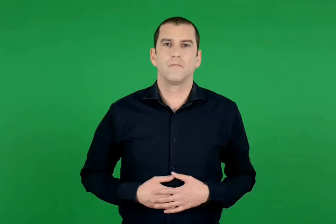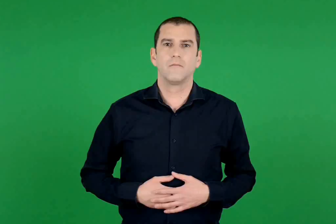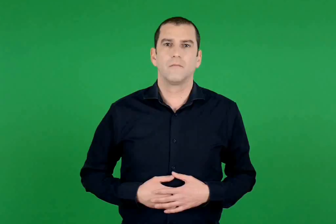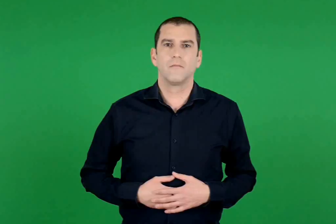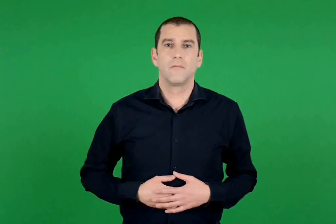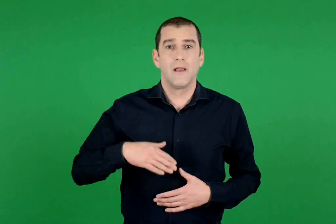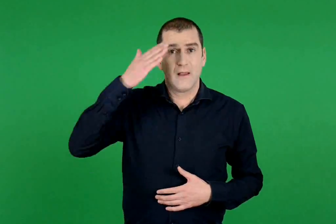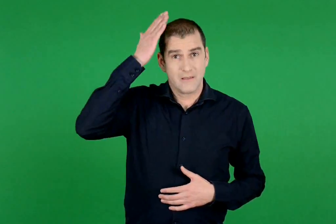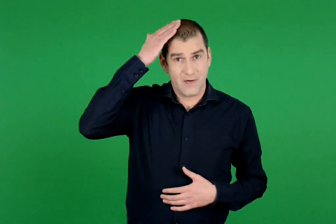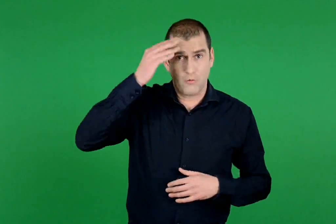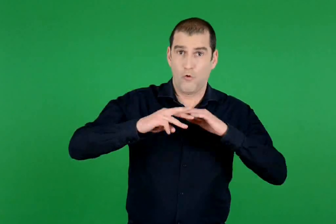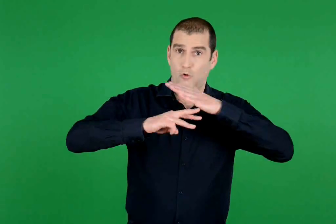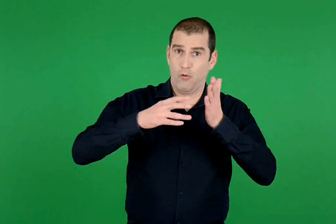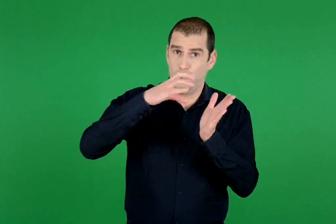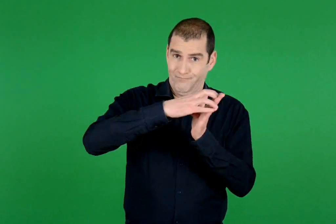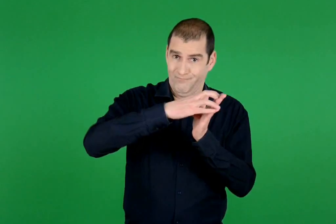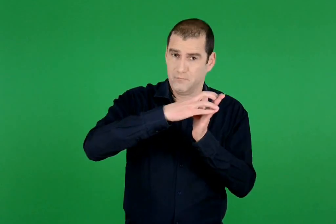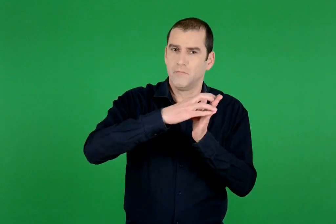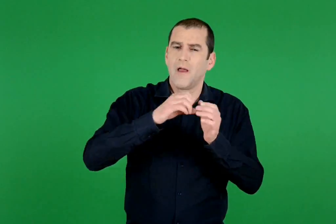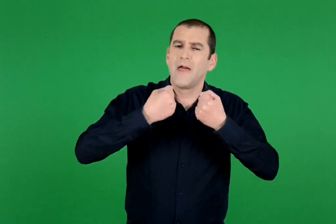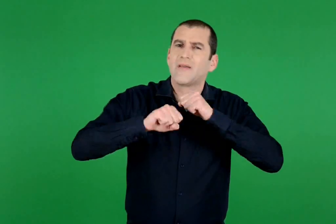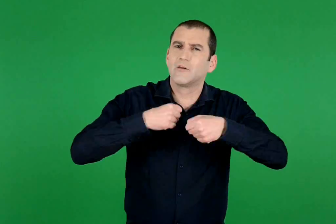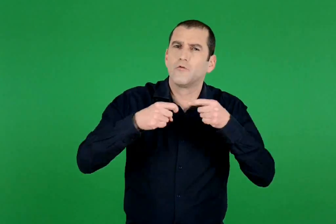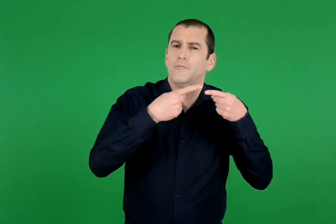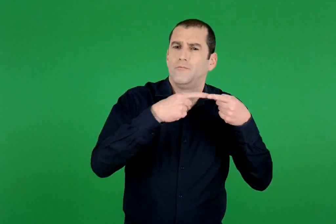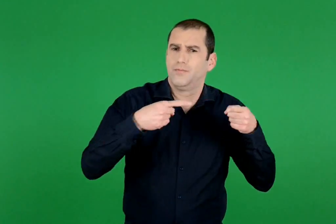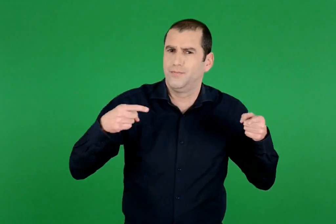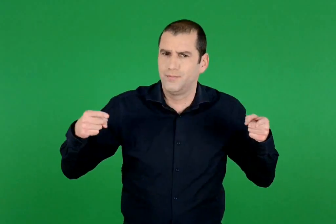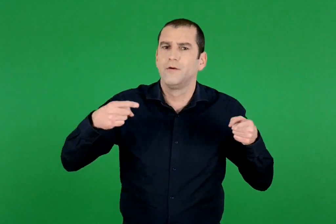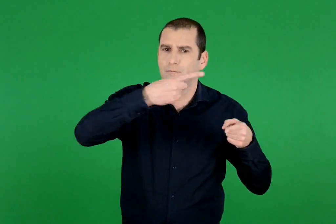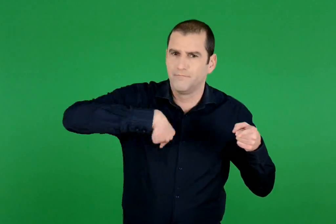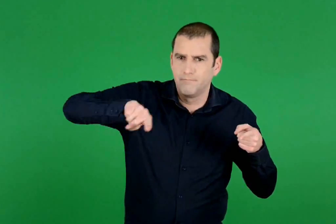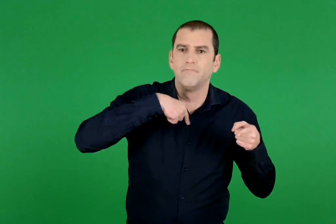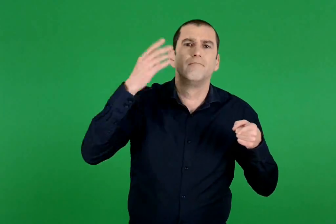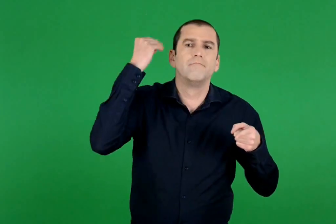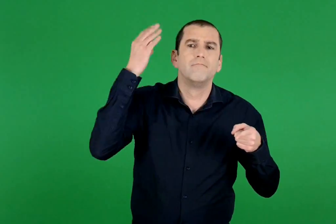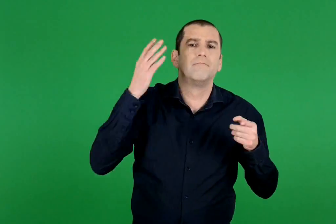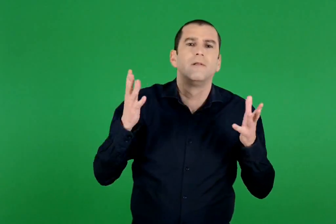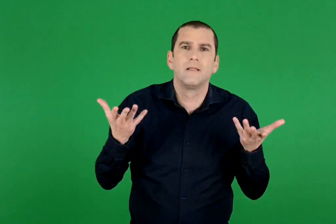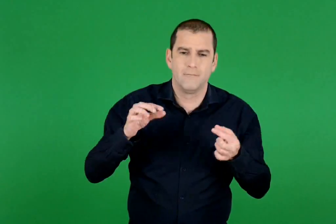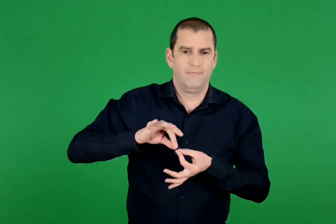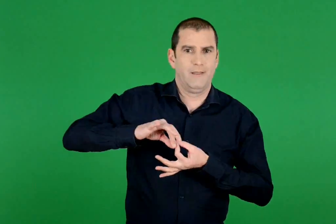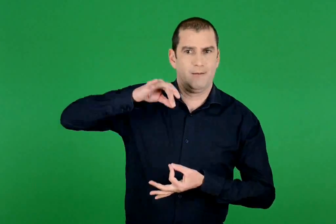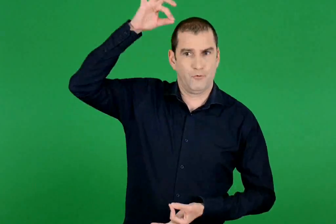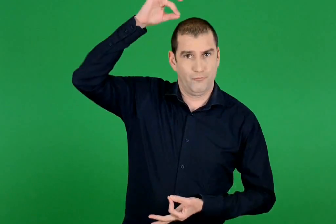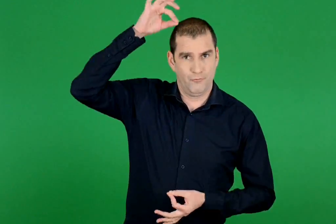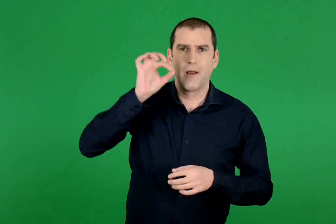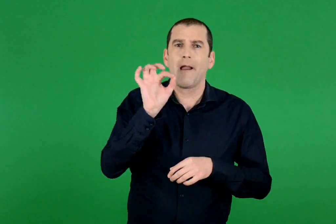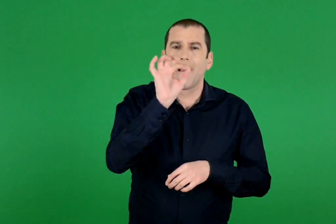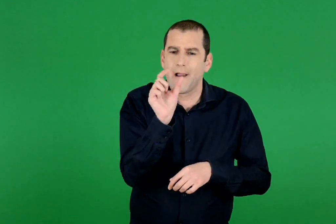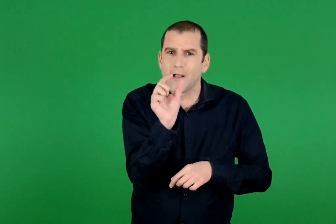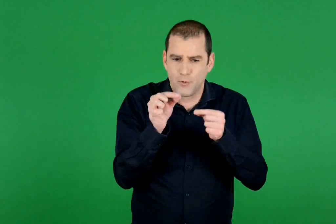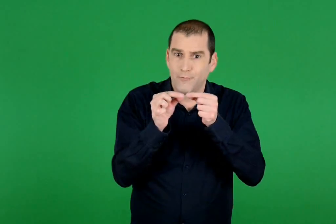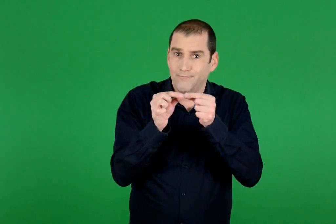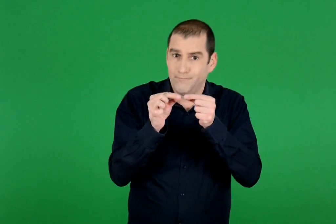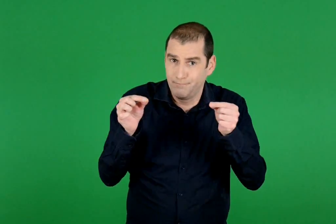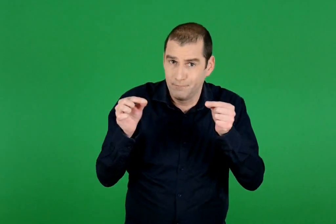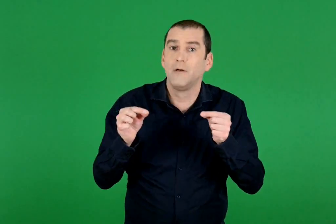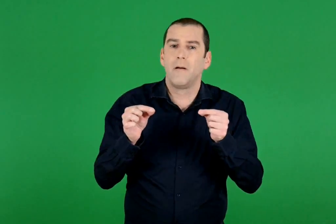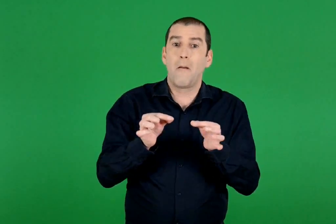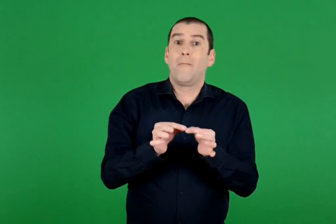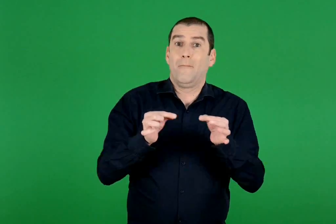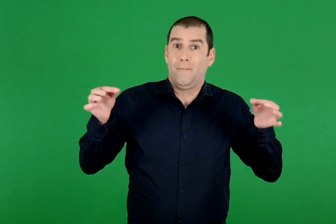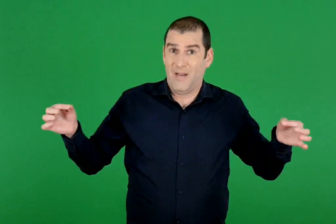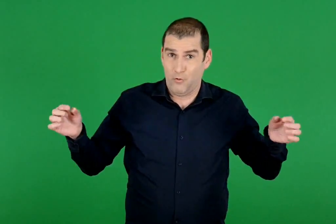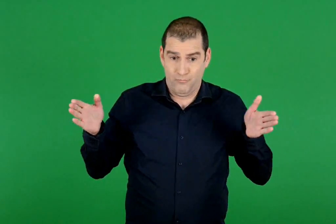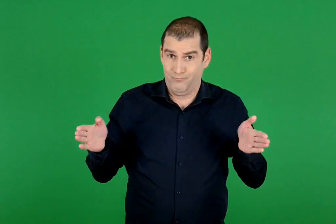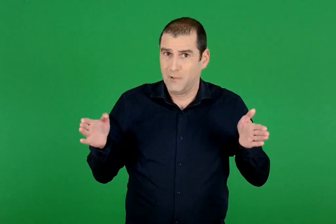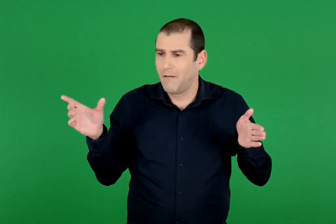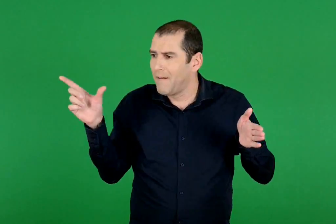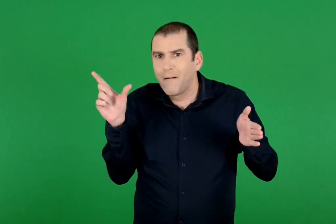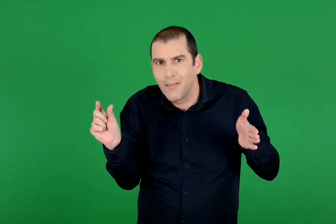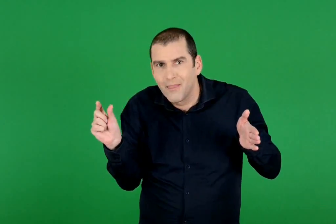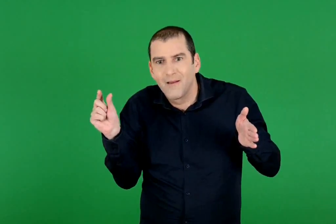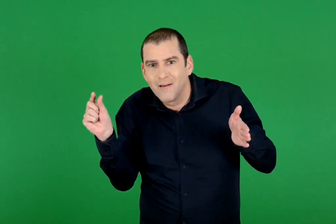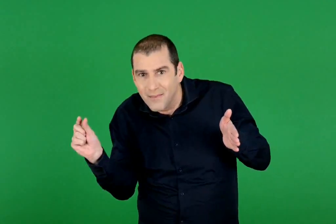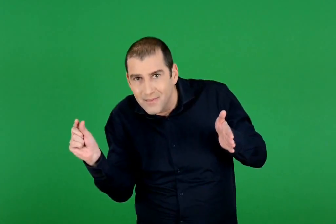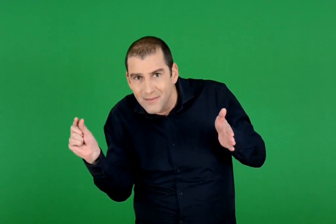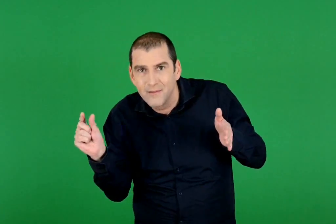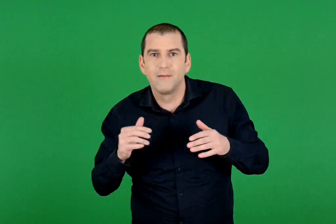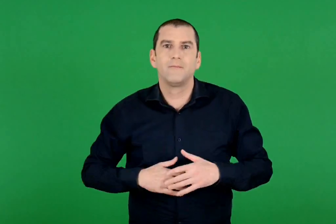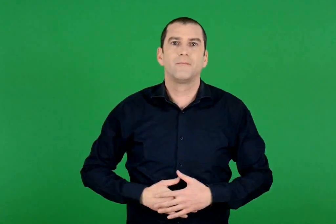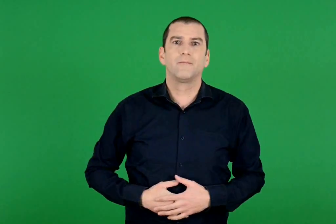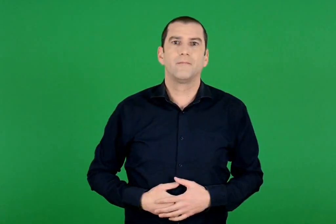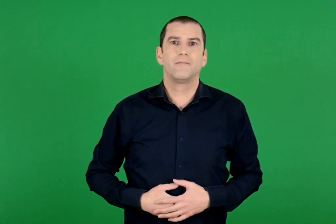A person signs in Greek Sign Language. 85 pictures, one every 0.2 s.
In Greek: στο 8ο κεφάλαιο , μέσα από δραστηριότητες , όπως η μέτρηση του ύψους μας και η μέτρηση του μήκους εντόμων θα μάθουμε για το μέτρο και τις υποδιαιρέσεις του που είναι το εκατοστό και το χιλιοστό
